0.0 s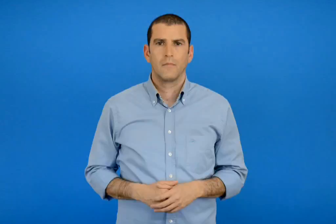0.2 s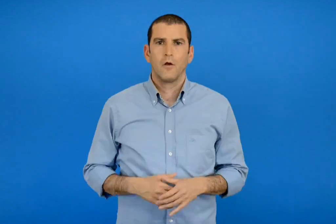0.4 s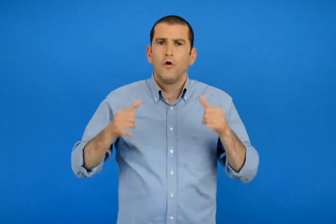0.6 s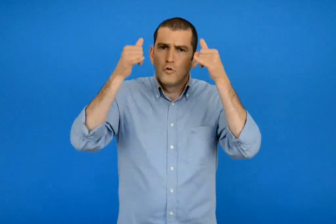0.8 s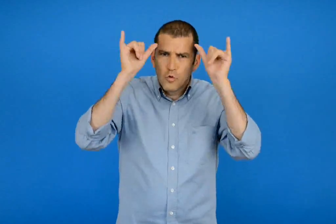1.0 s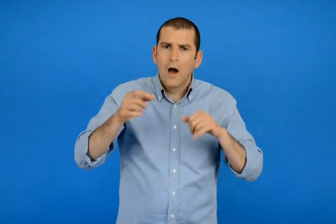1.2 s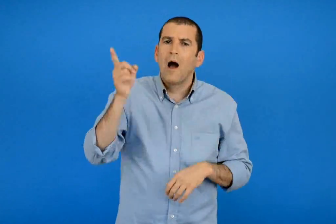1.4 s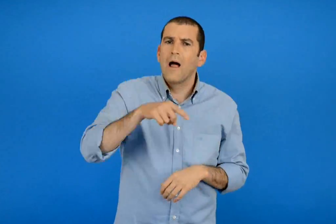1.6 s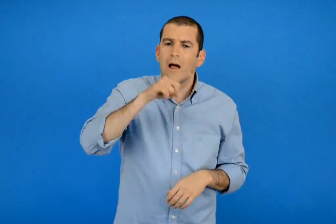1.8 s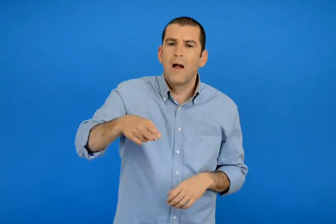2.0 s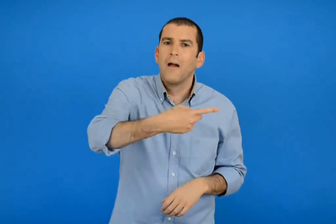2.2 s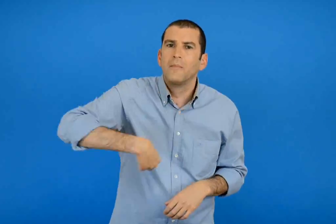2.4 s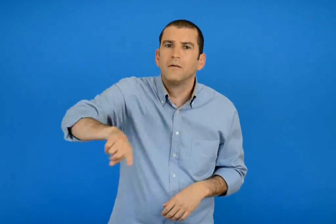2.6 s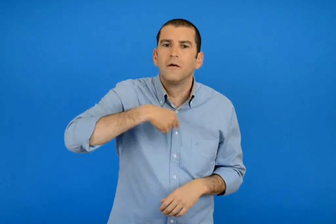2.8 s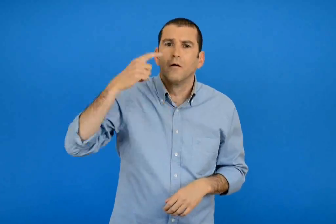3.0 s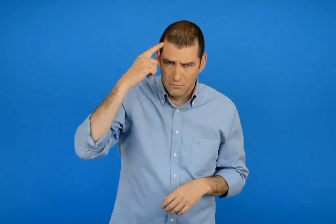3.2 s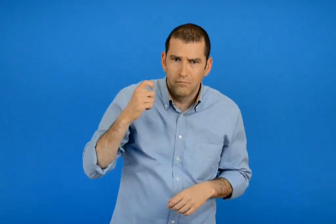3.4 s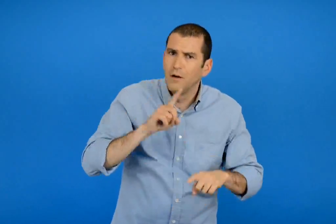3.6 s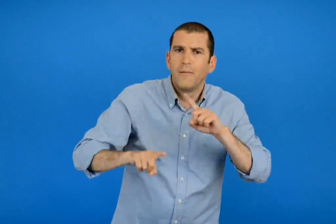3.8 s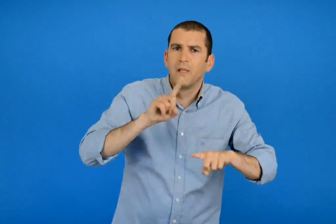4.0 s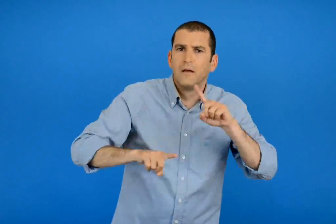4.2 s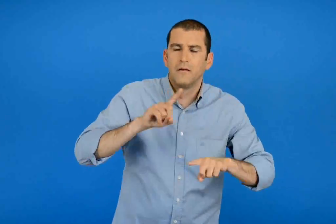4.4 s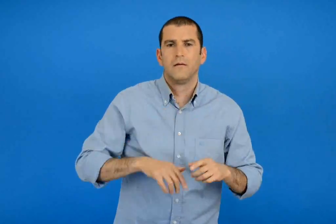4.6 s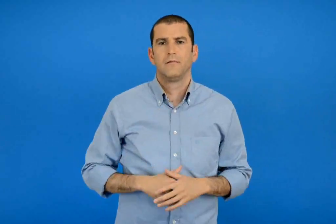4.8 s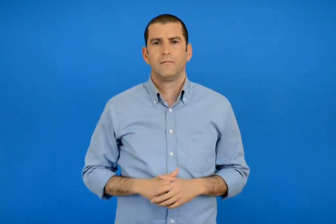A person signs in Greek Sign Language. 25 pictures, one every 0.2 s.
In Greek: ποια αλλά ζώα γνωρίζουμε ;
